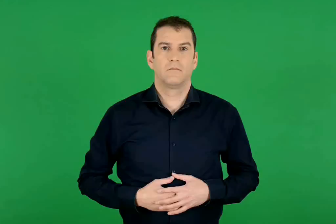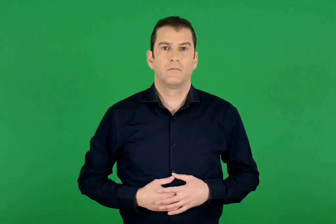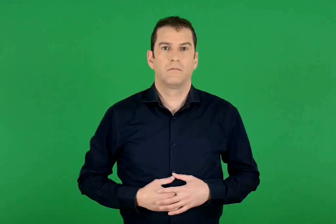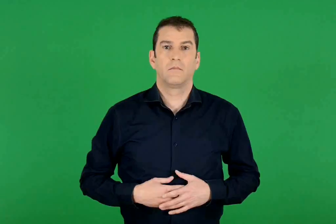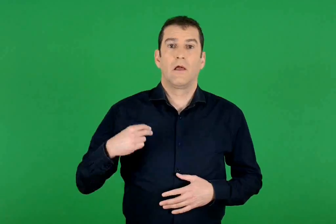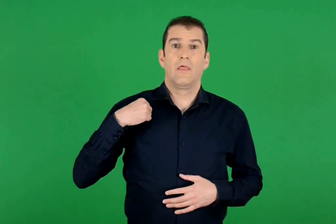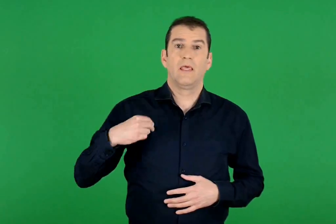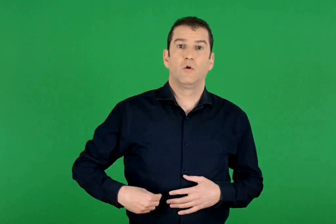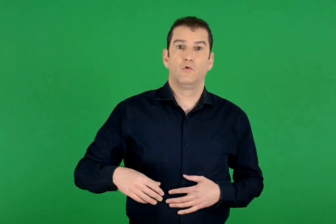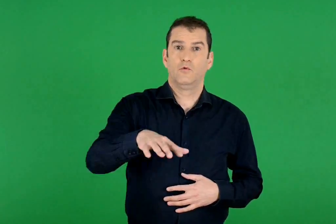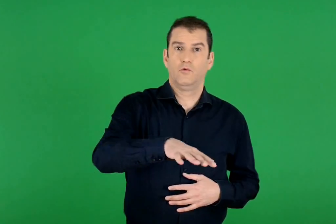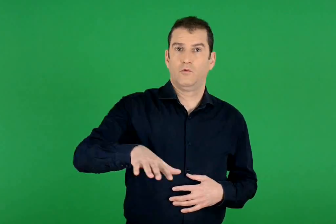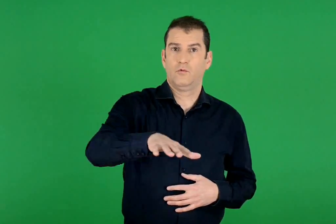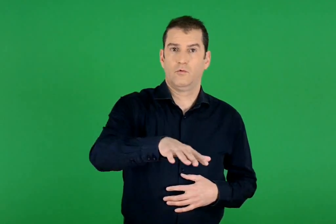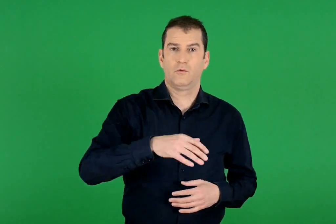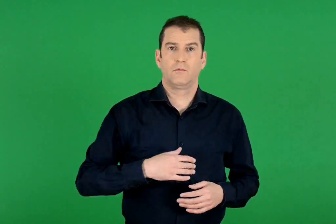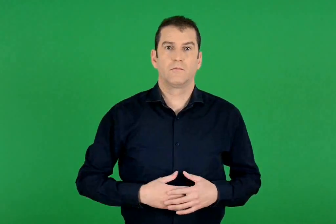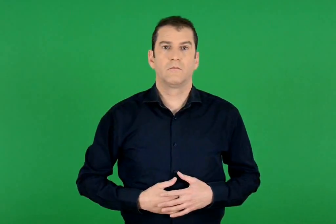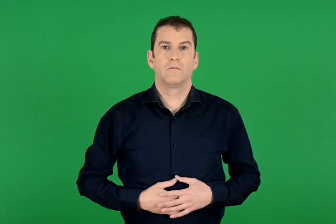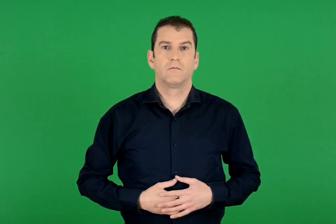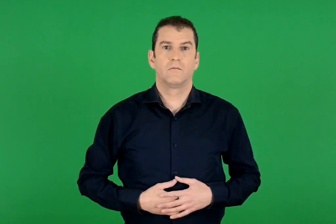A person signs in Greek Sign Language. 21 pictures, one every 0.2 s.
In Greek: δήμος
